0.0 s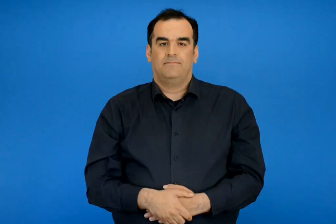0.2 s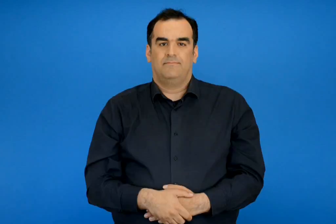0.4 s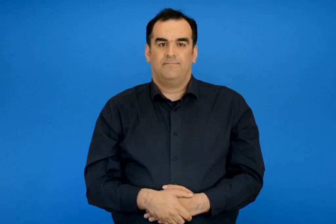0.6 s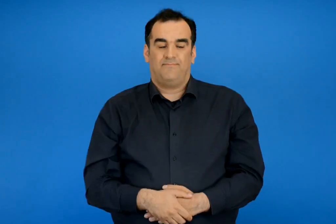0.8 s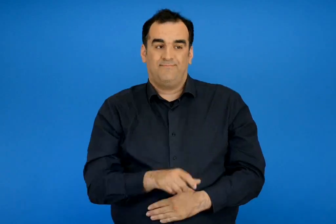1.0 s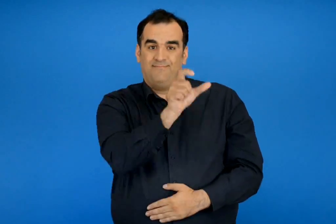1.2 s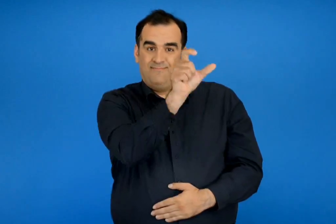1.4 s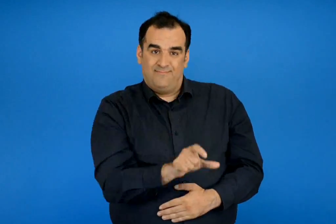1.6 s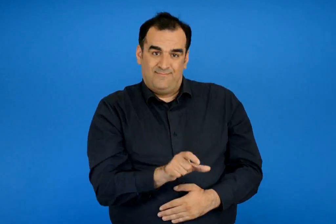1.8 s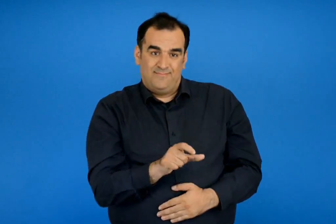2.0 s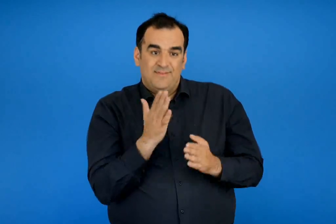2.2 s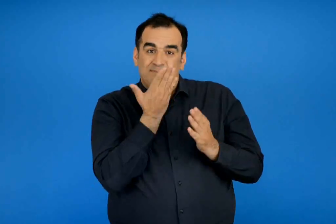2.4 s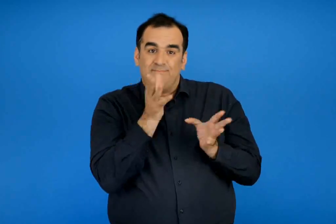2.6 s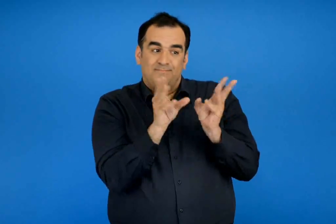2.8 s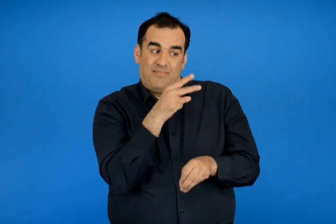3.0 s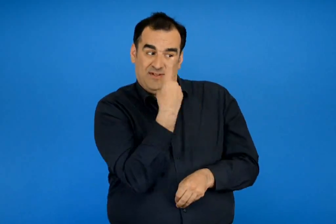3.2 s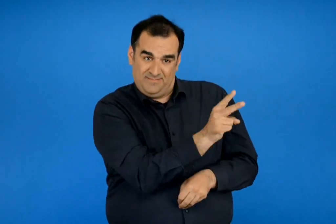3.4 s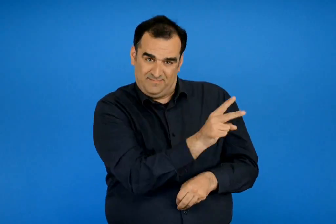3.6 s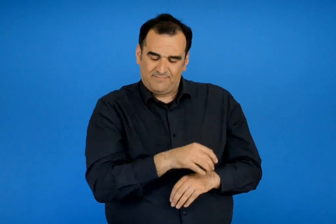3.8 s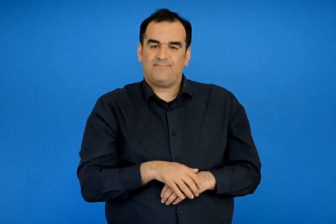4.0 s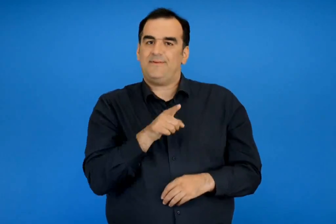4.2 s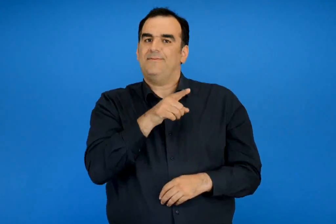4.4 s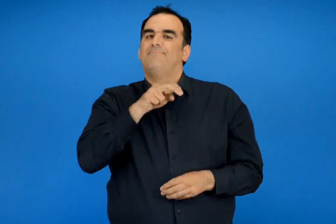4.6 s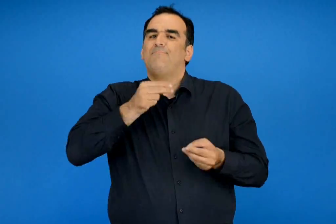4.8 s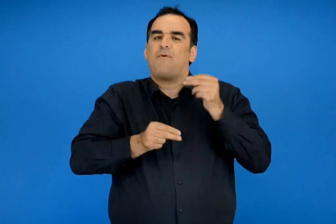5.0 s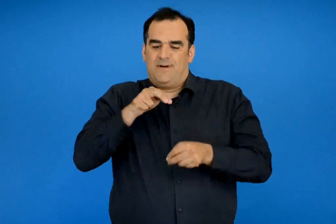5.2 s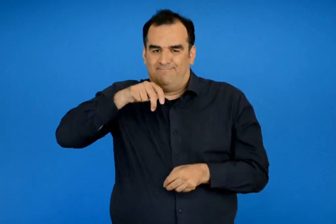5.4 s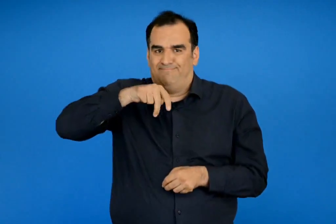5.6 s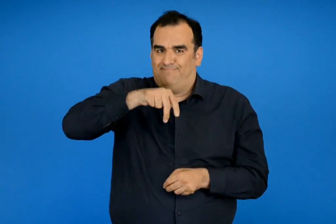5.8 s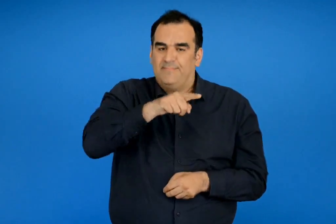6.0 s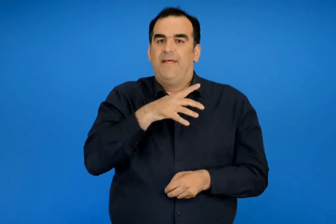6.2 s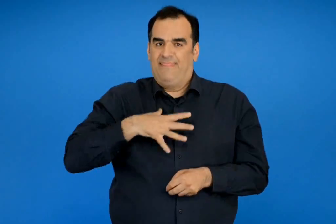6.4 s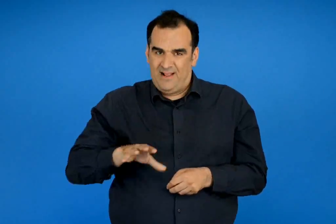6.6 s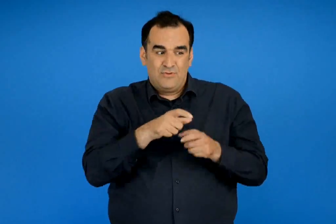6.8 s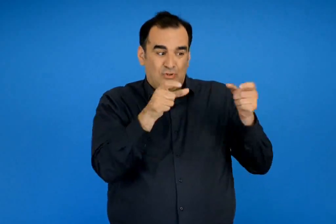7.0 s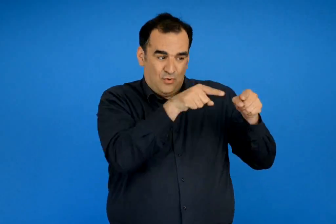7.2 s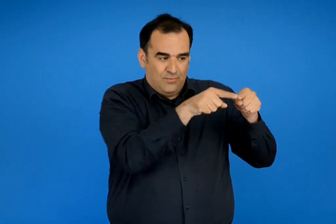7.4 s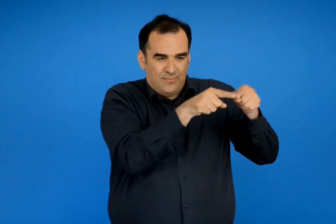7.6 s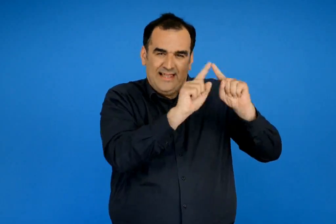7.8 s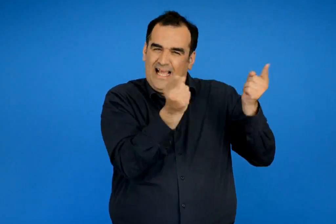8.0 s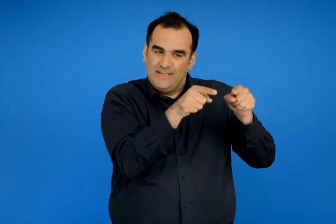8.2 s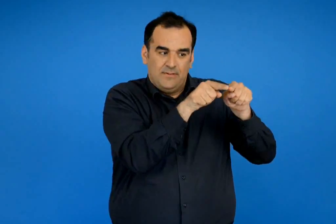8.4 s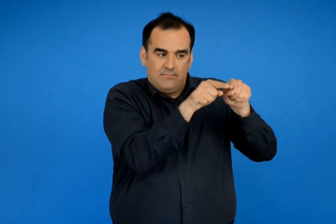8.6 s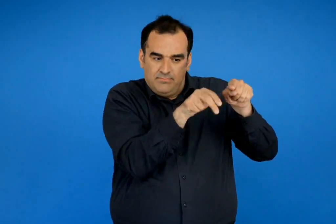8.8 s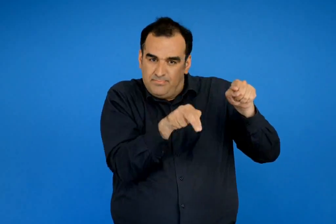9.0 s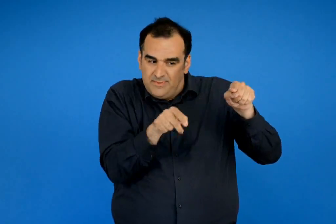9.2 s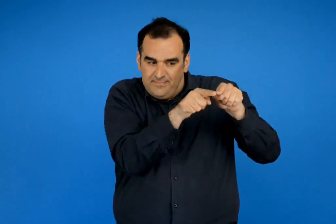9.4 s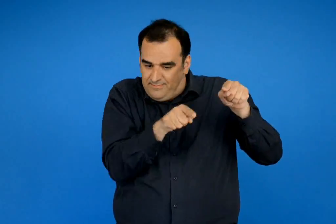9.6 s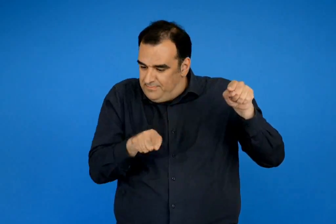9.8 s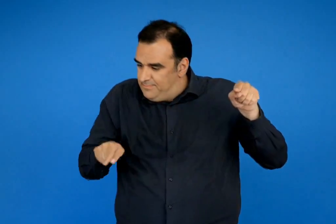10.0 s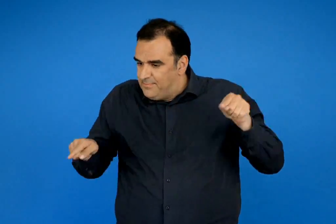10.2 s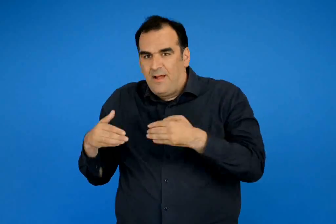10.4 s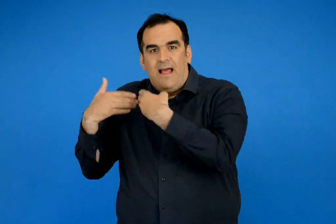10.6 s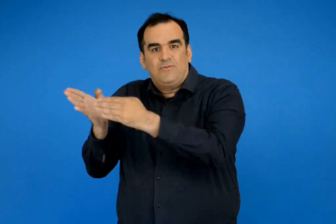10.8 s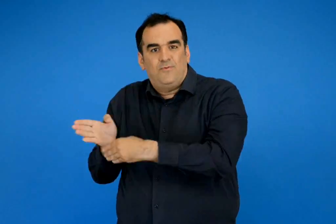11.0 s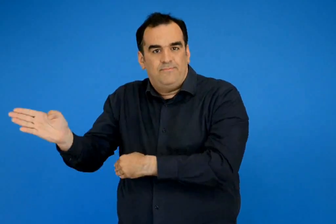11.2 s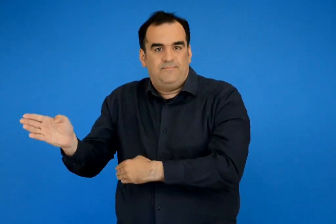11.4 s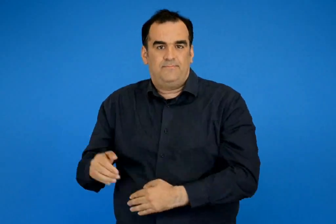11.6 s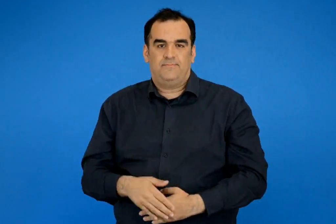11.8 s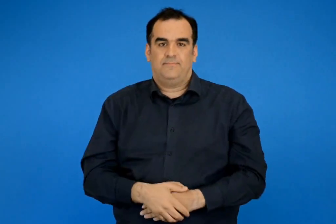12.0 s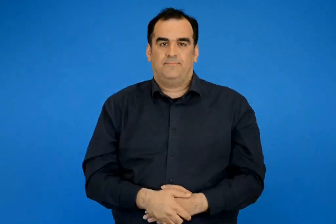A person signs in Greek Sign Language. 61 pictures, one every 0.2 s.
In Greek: ένας συμμαθητής σου με κινητικά προβλήματα θέλει να πάει από την τάξη στην έξοδο του σχολείου
